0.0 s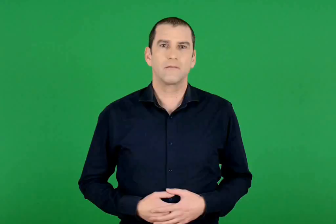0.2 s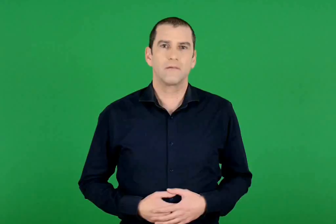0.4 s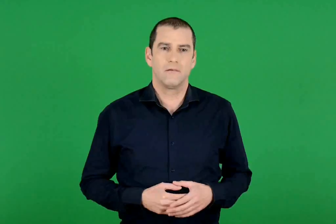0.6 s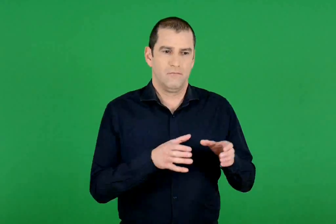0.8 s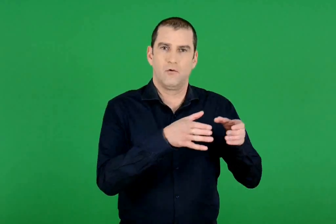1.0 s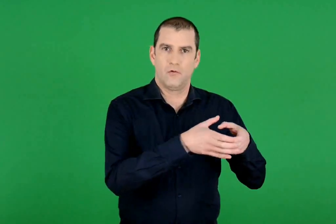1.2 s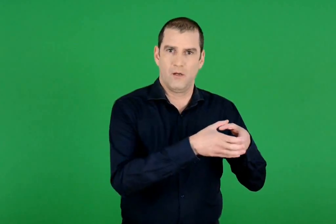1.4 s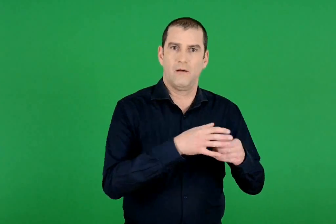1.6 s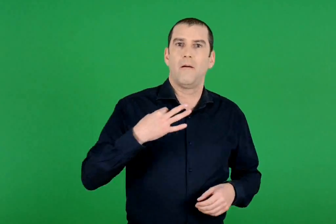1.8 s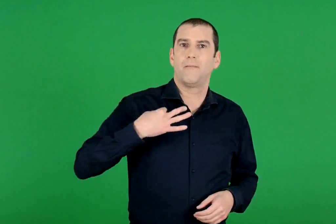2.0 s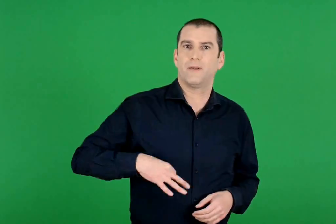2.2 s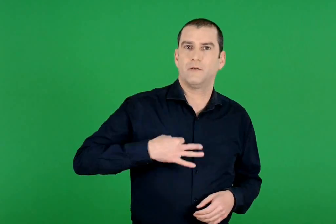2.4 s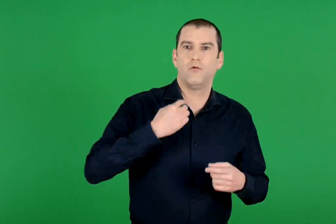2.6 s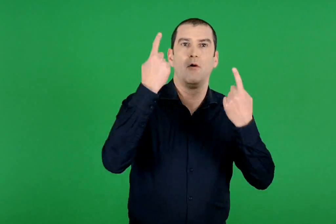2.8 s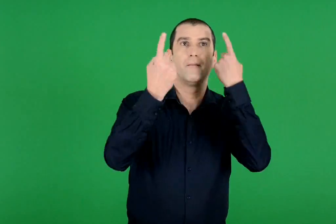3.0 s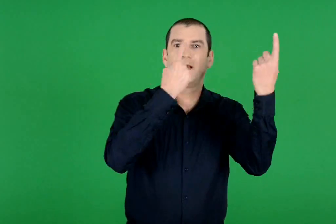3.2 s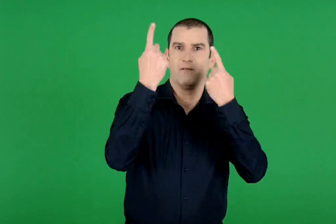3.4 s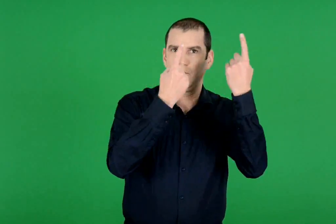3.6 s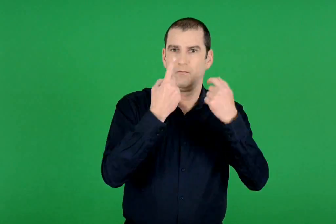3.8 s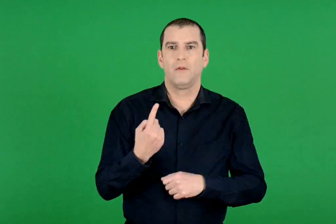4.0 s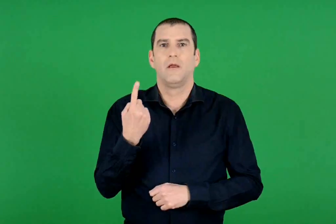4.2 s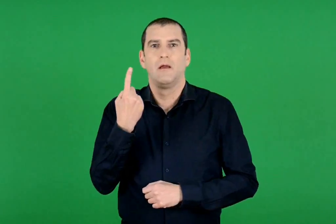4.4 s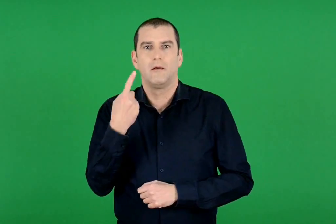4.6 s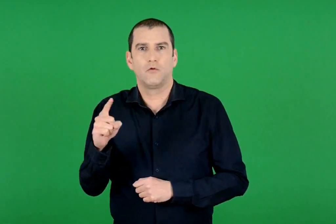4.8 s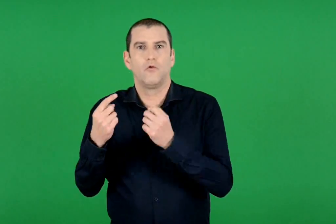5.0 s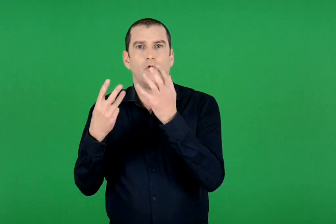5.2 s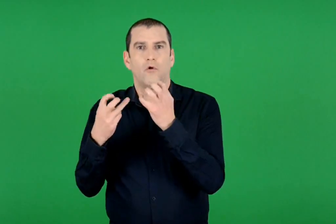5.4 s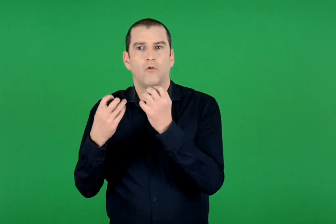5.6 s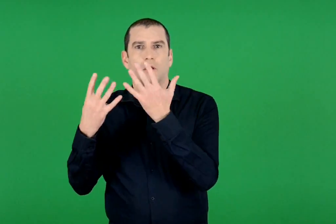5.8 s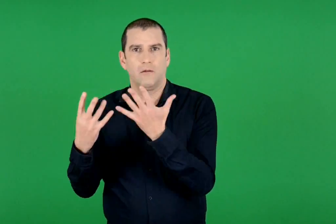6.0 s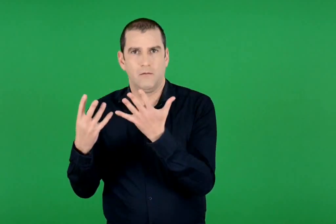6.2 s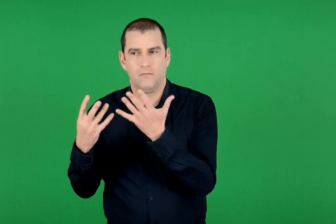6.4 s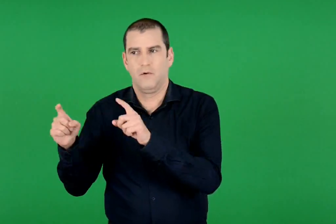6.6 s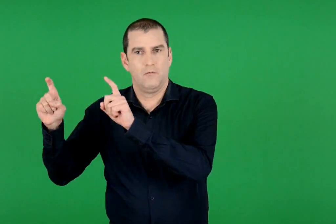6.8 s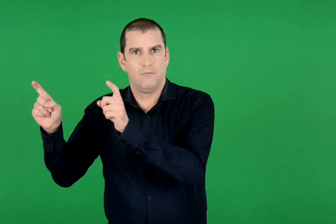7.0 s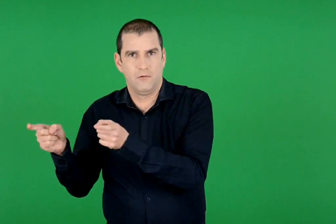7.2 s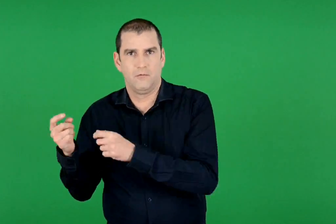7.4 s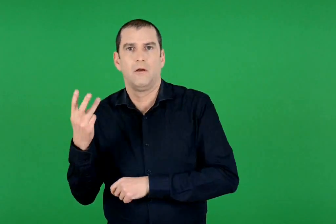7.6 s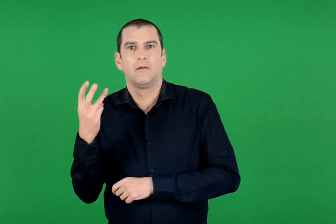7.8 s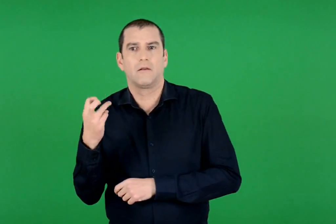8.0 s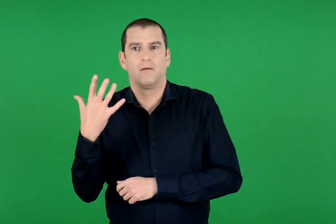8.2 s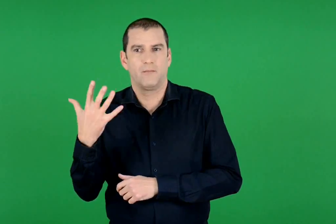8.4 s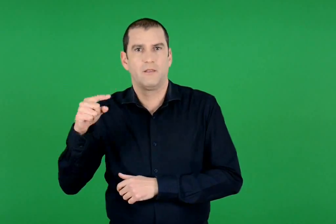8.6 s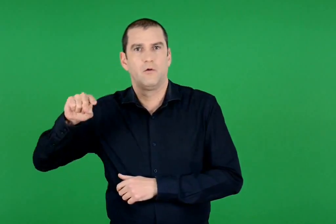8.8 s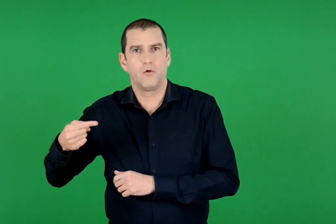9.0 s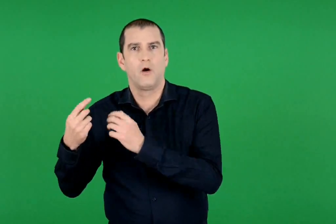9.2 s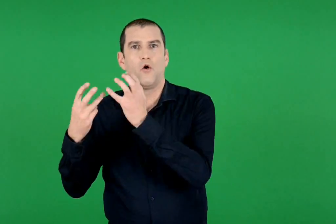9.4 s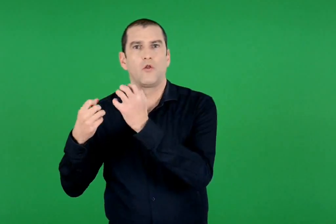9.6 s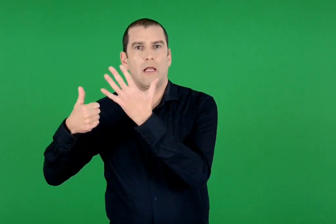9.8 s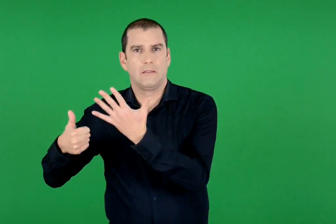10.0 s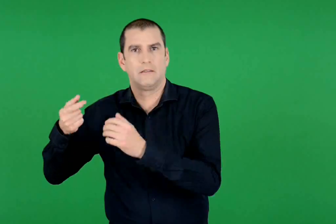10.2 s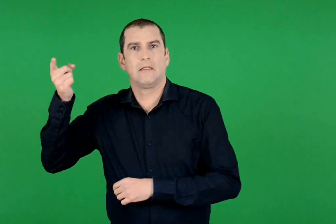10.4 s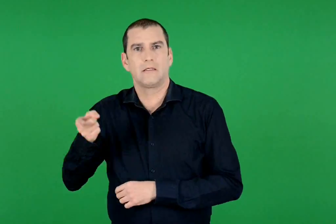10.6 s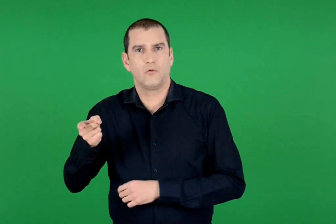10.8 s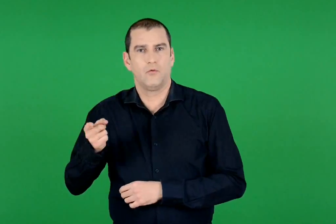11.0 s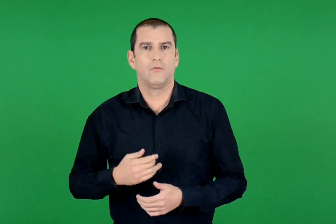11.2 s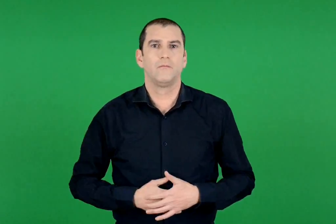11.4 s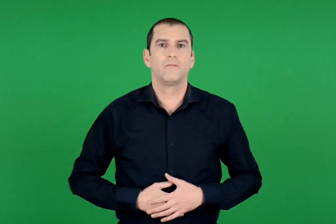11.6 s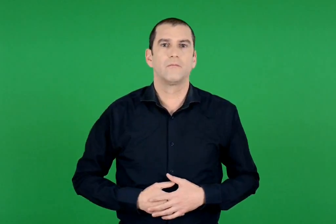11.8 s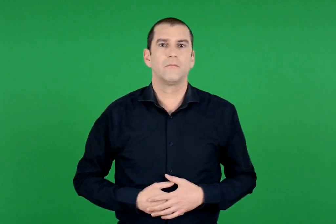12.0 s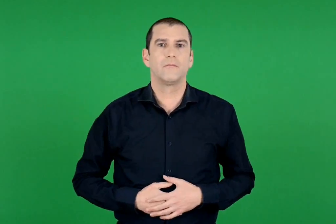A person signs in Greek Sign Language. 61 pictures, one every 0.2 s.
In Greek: πράσινο περιβάλλον 189 35 , 86%
